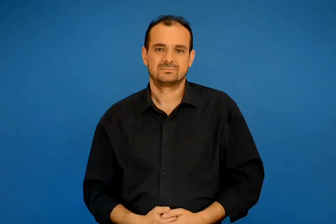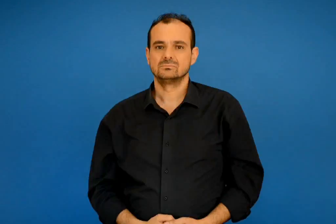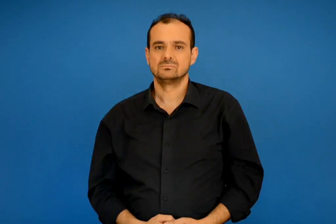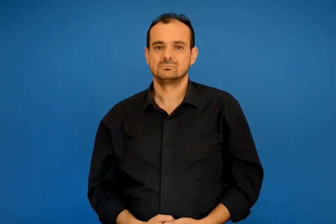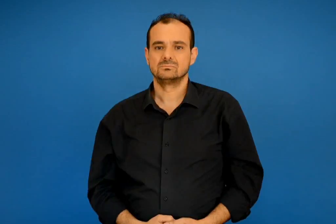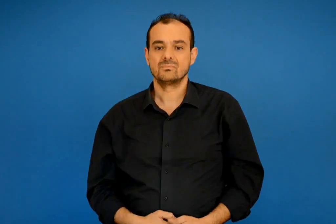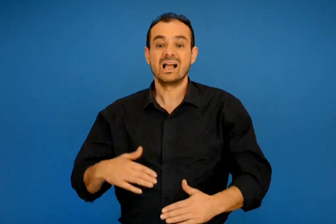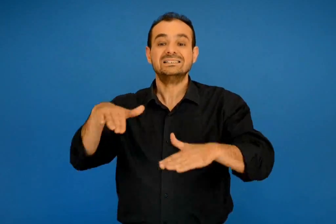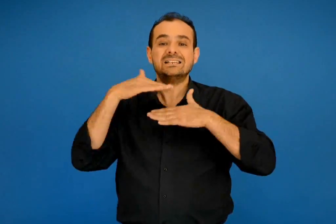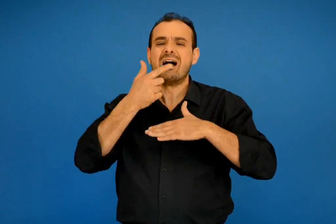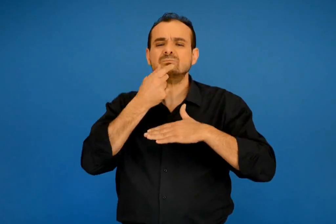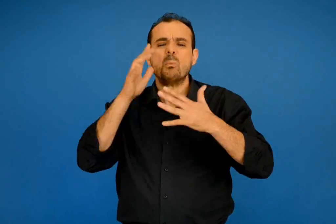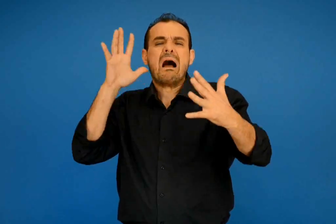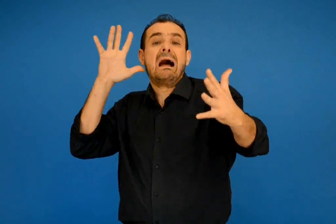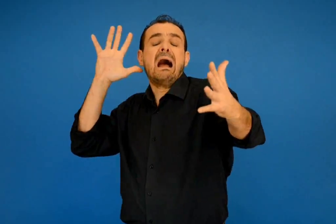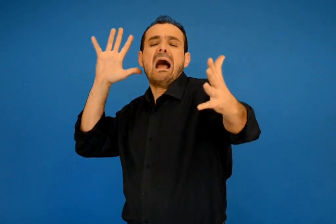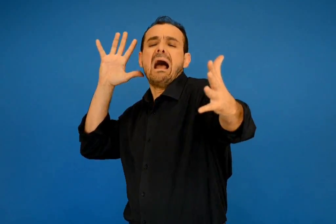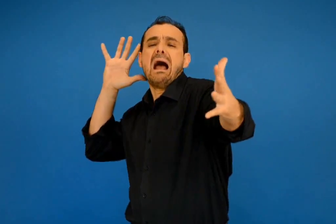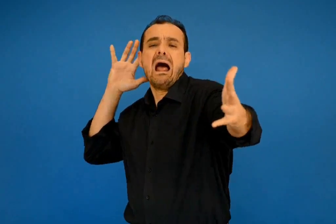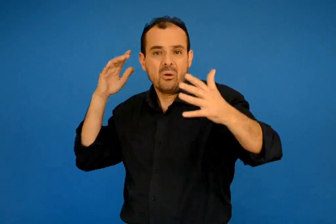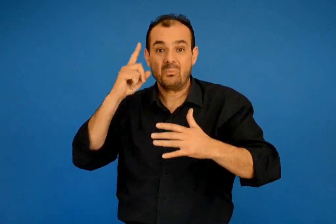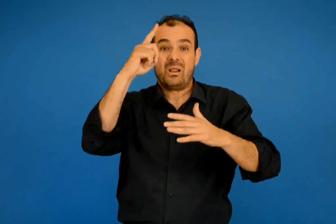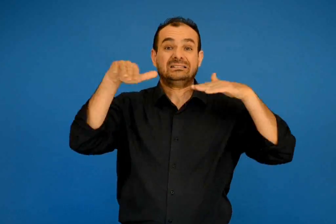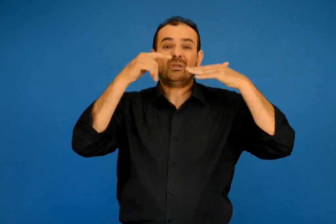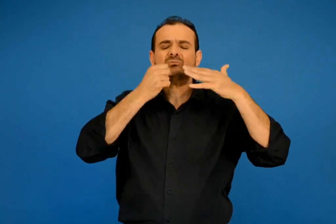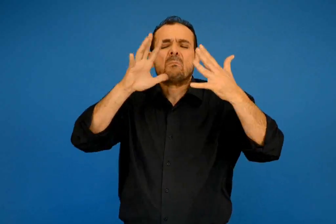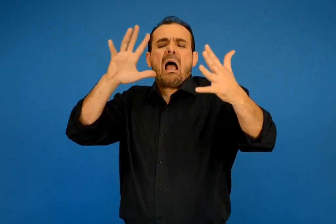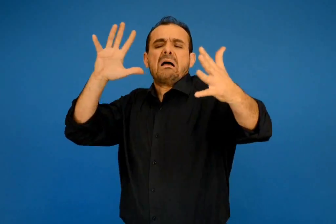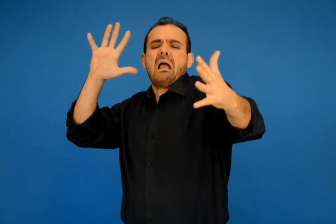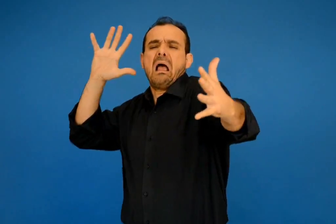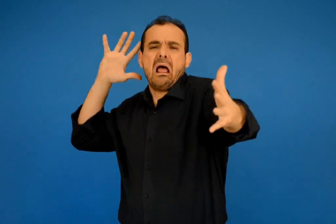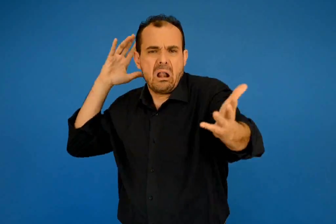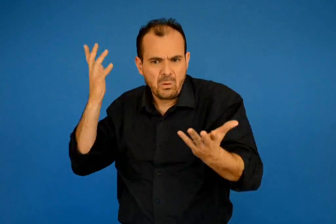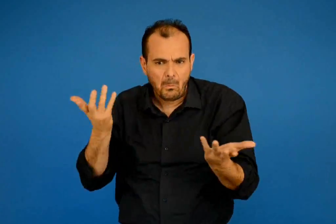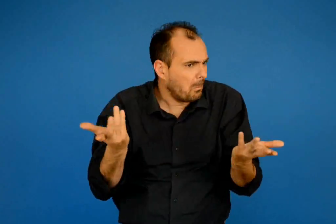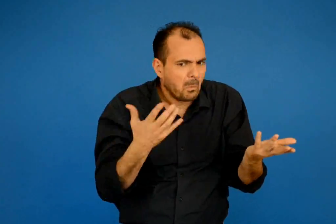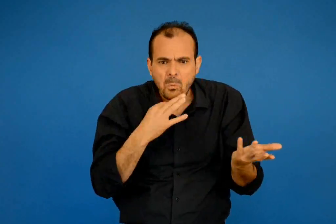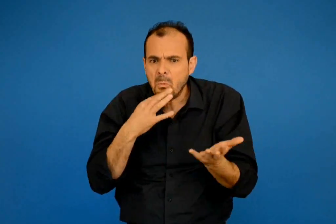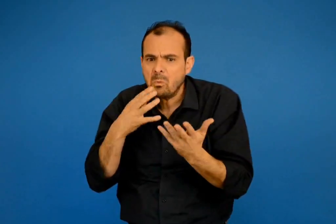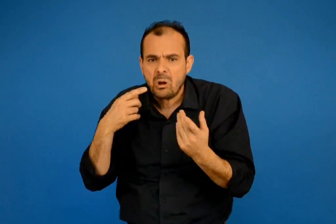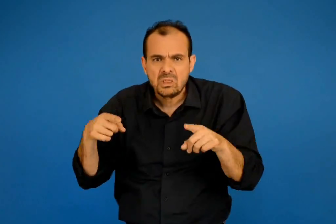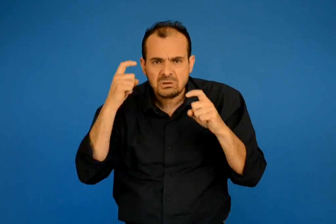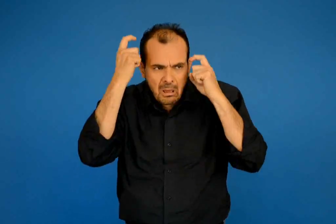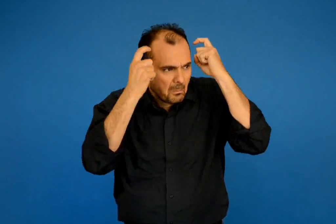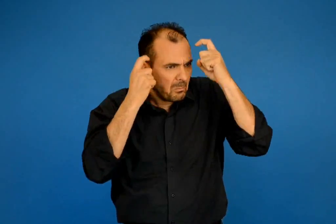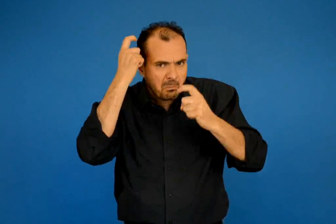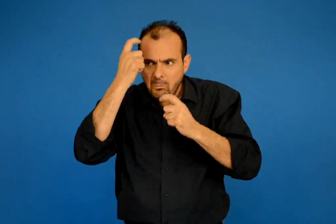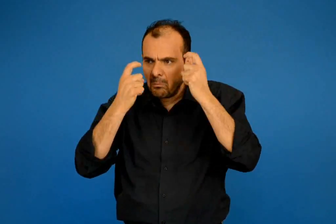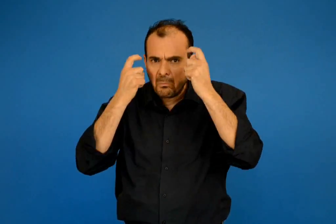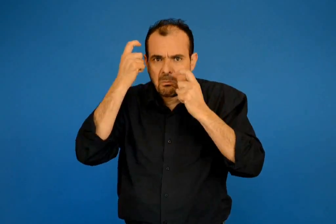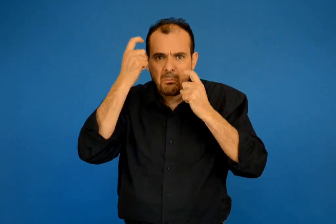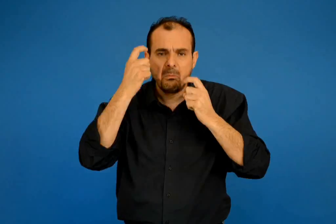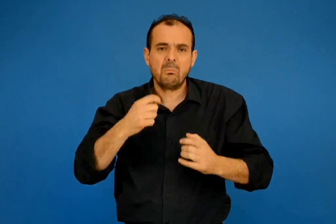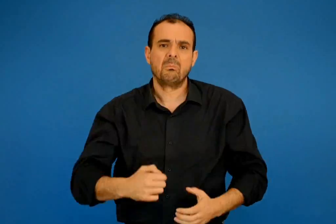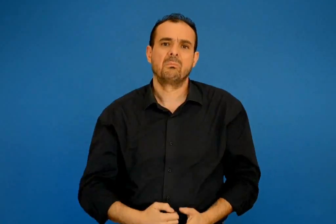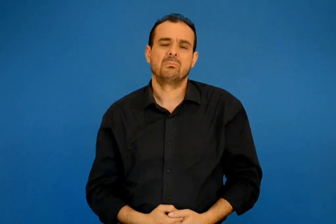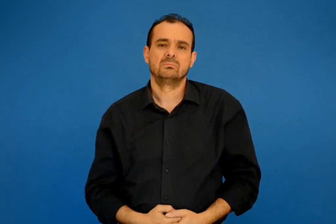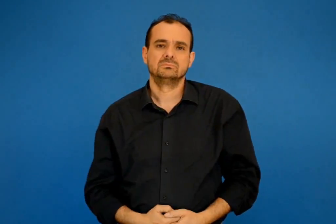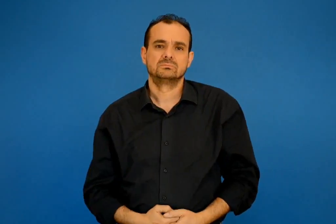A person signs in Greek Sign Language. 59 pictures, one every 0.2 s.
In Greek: ένα τεράστιο άσπρο σεντόνι ένα τεράστιο άσπρο σεντόνι και γιατί παρακαλώ σεντόνι ; ρώτησε απορημένη η δασκάλα
